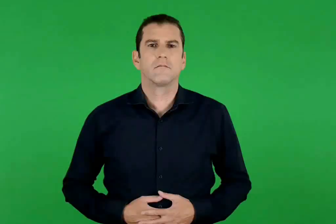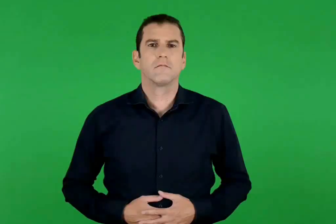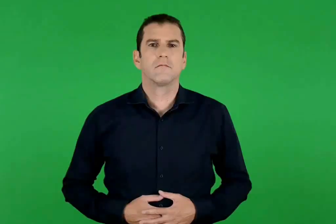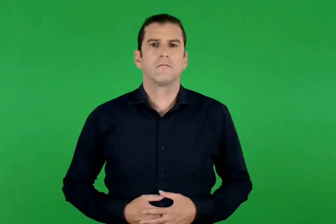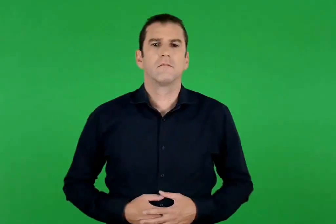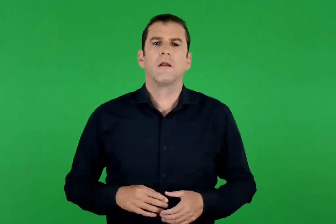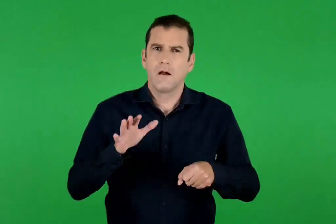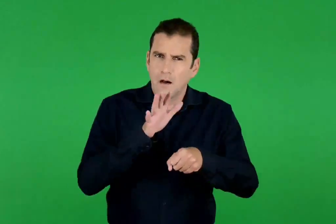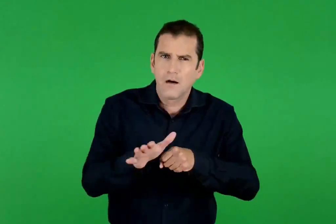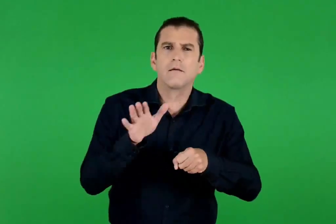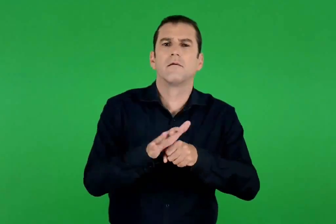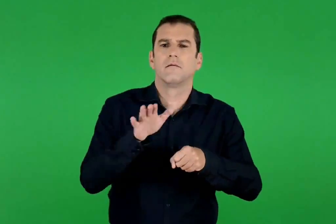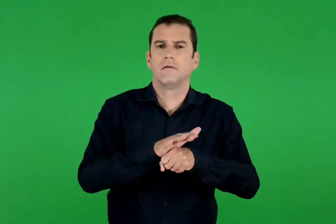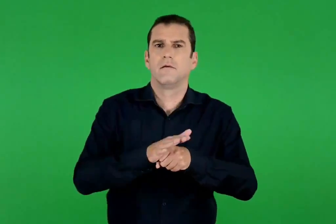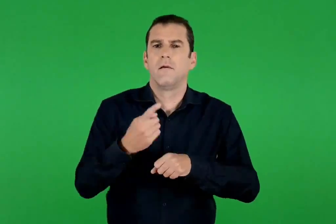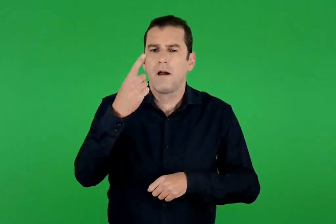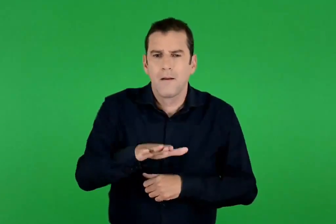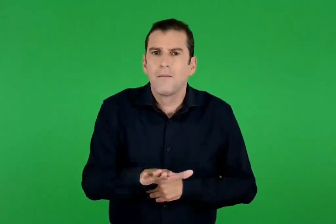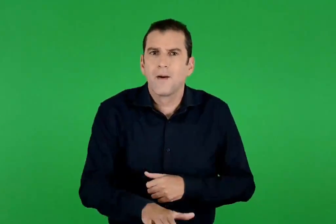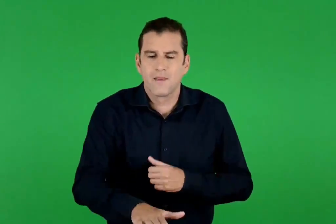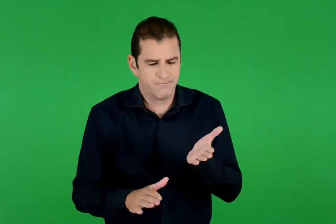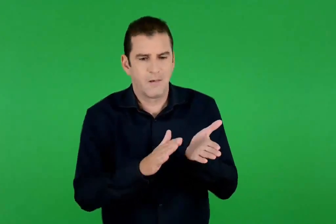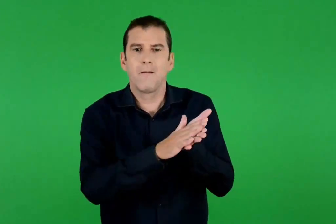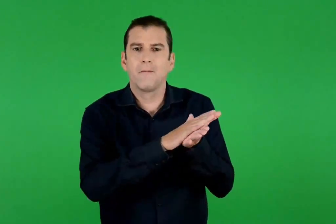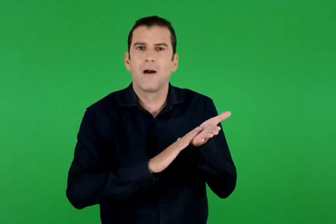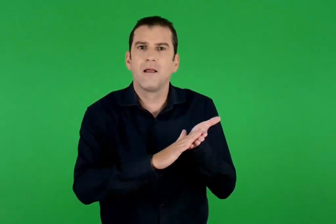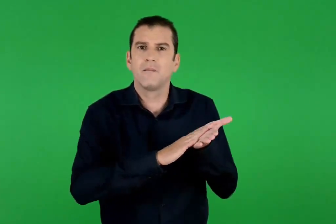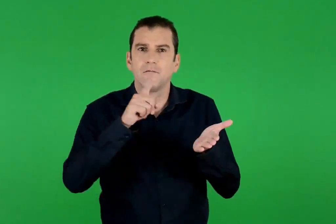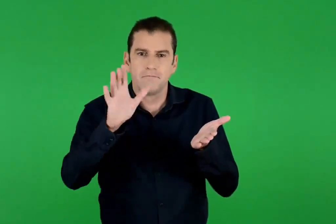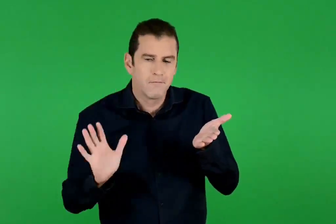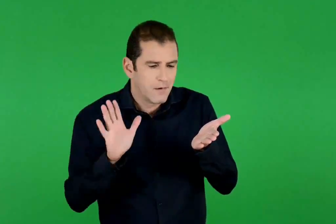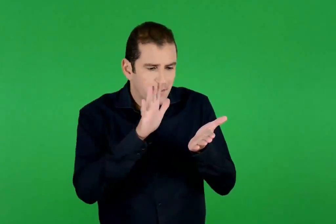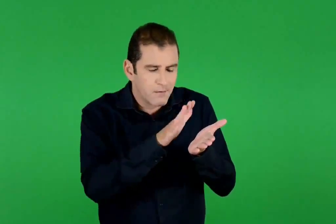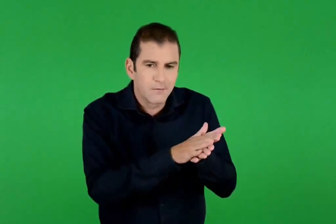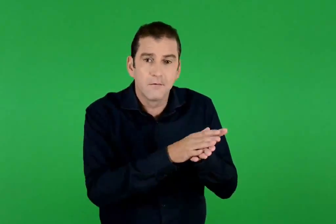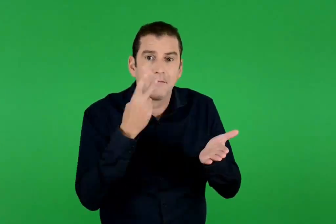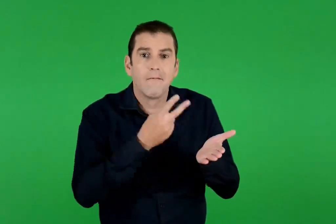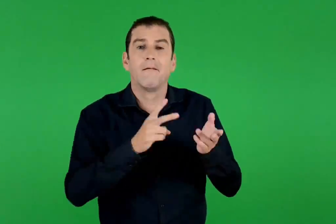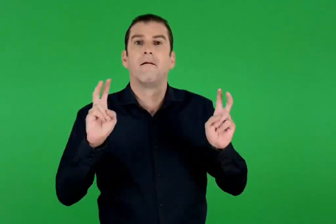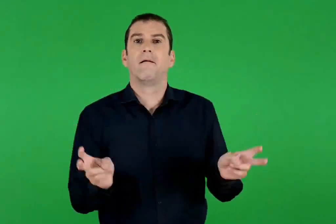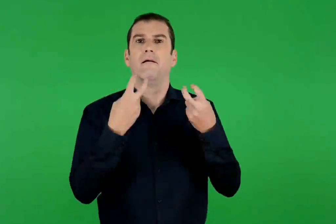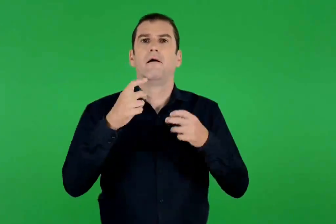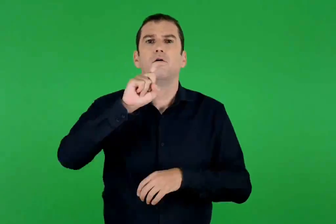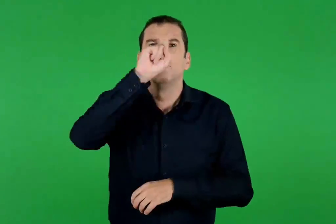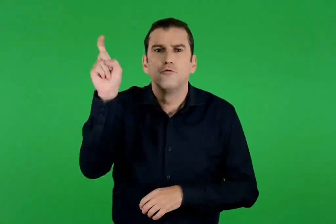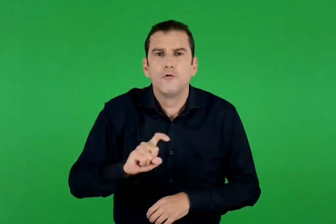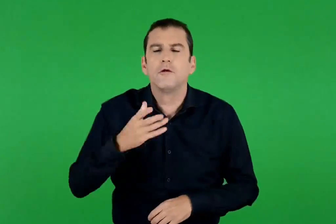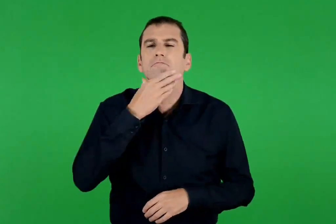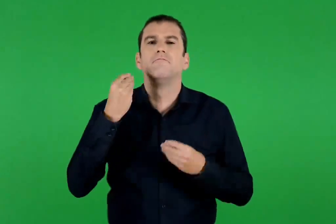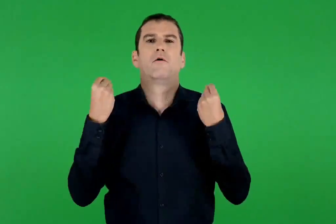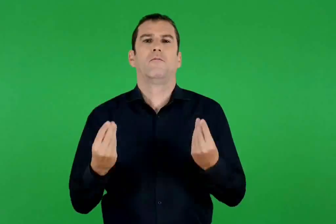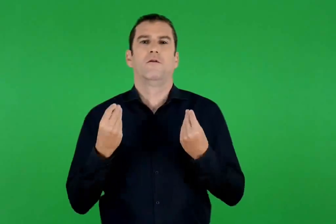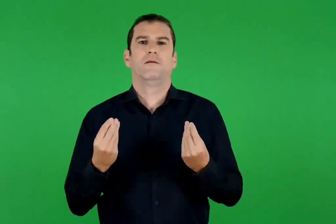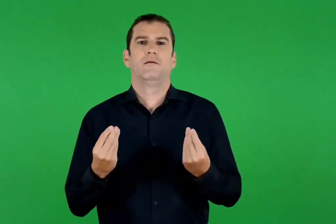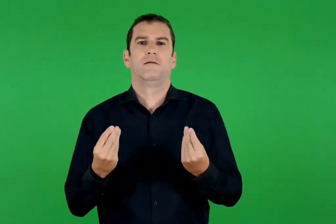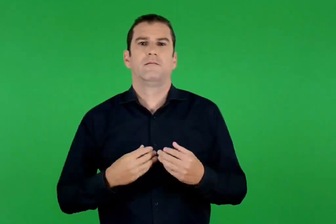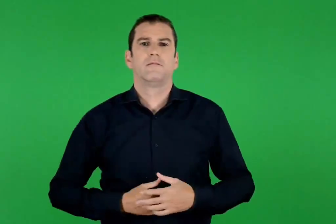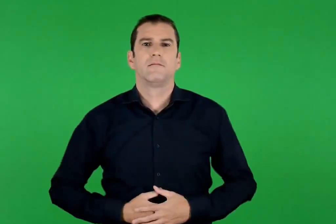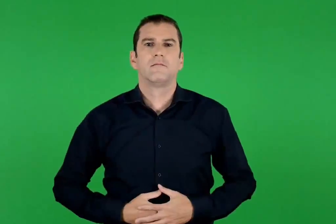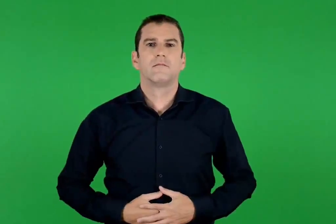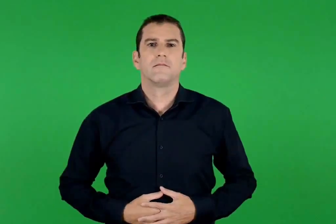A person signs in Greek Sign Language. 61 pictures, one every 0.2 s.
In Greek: είναι αρκετή μια παλάμη παιδική να αγγίξεις για να δεις πως είναι όμορφη η ζωή
